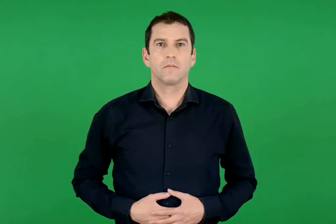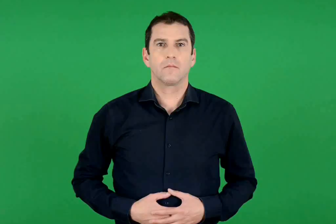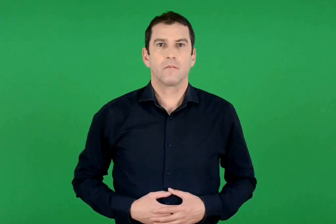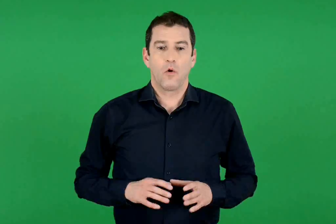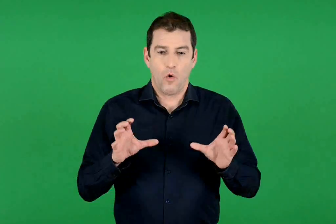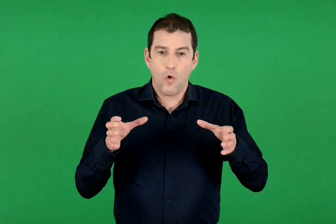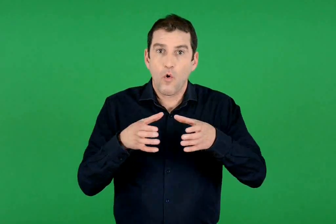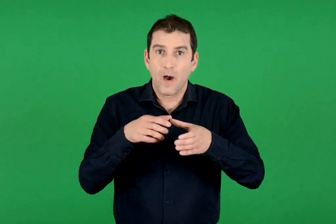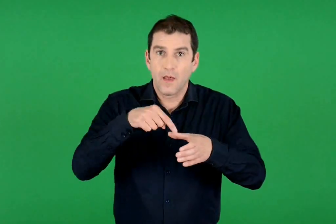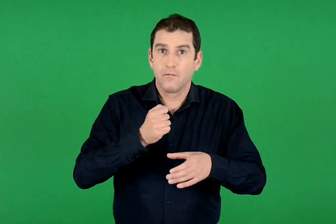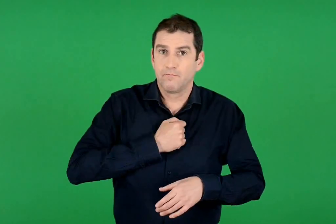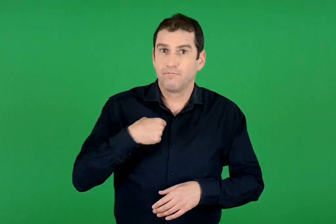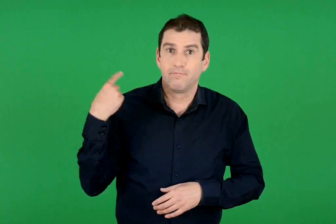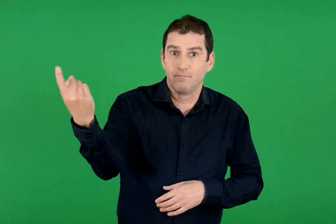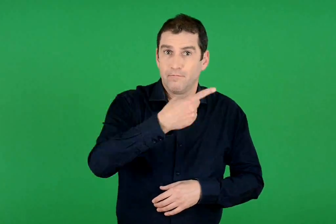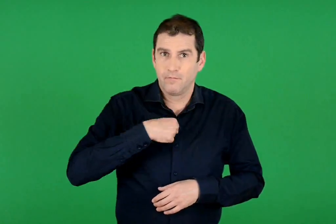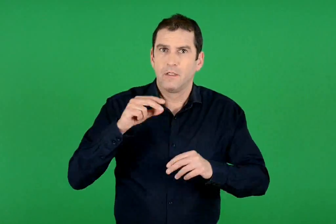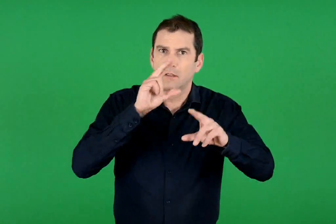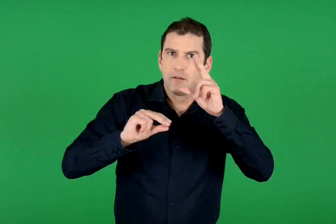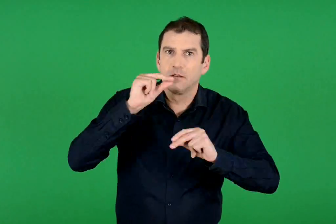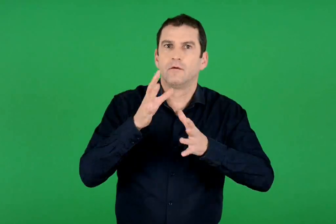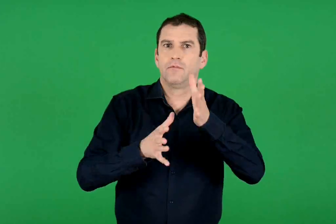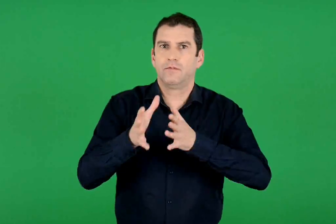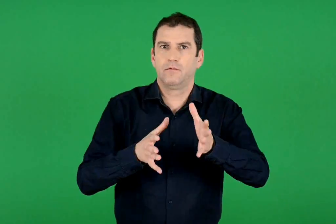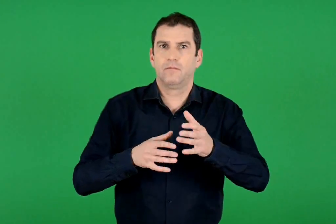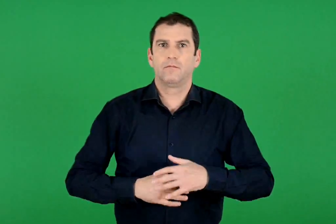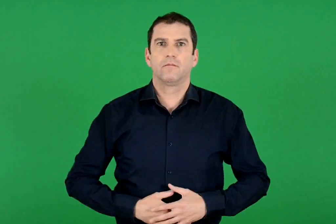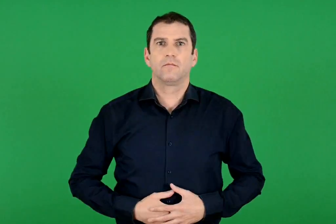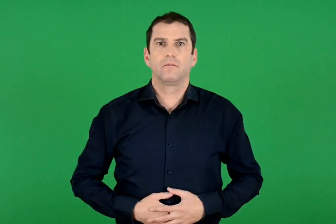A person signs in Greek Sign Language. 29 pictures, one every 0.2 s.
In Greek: συζητάμε στην ομάδα μας
